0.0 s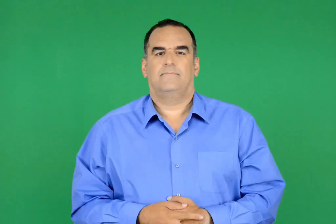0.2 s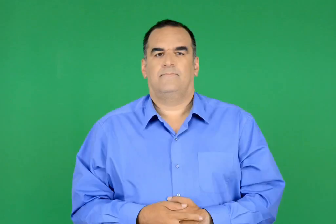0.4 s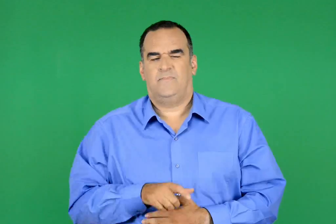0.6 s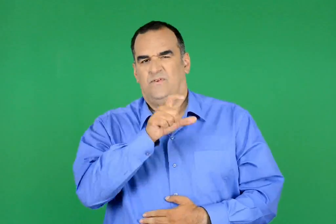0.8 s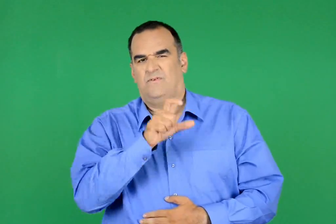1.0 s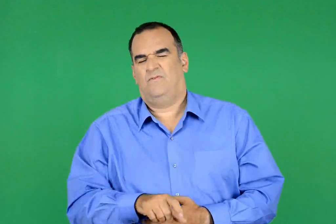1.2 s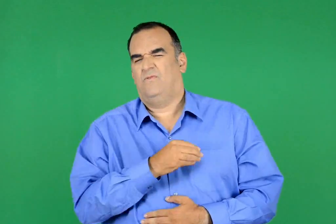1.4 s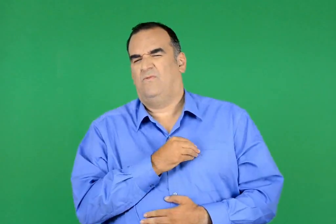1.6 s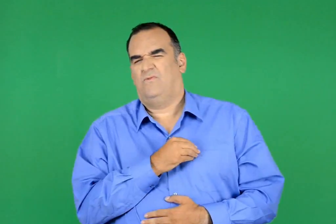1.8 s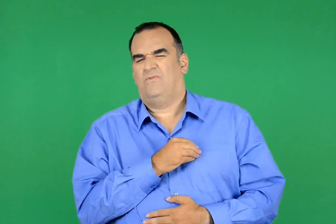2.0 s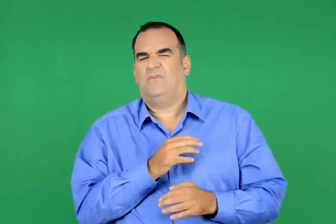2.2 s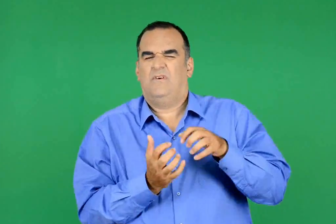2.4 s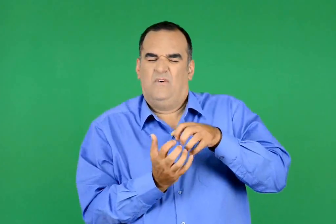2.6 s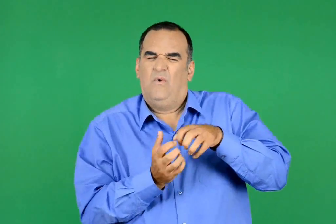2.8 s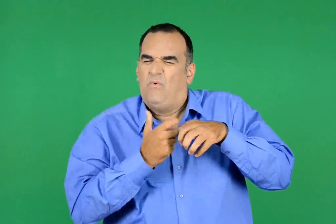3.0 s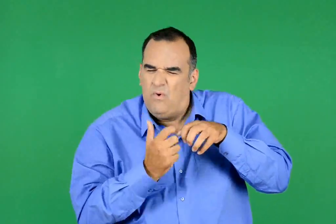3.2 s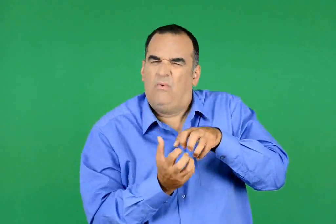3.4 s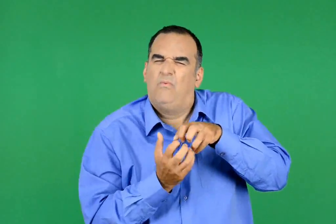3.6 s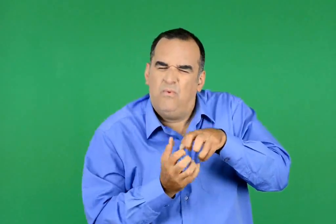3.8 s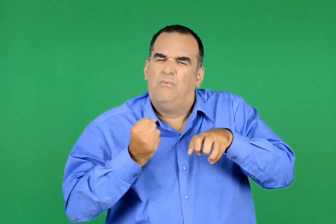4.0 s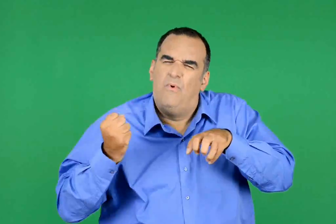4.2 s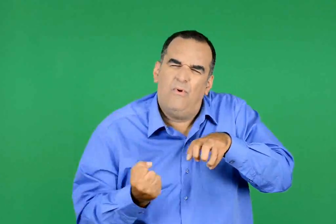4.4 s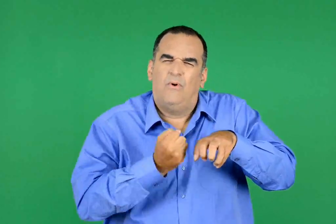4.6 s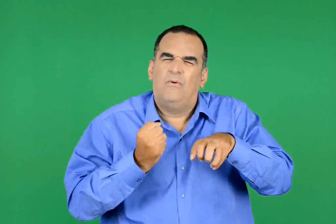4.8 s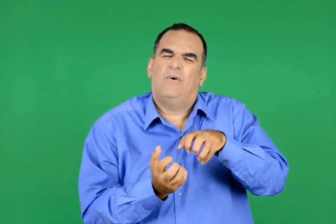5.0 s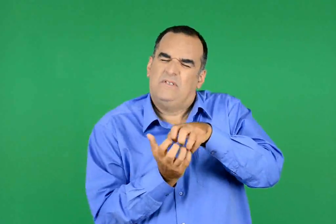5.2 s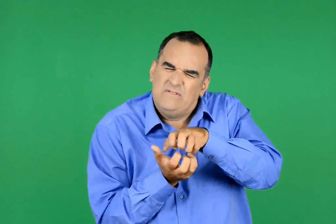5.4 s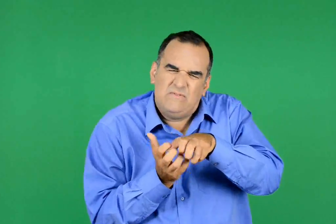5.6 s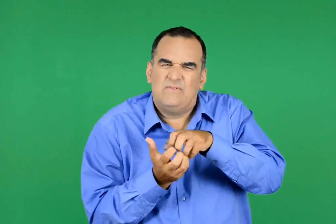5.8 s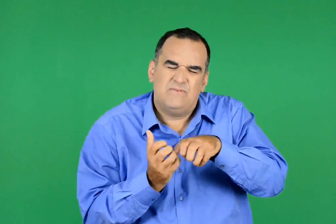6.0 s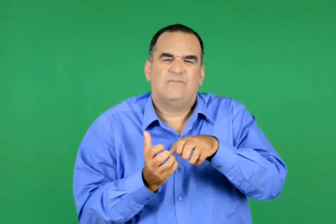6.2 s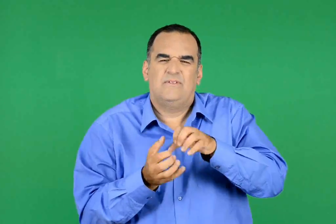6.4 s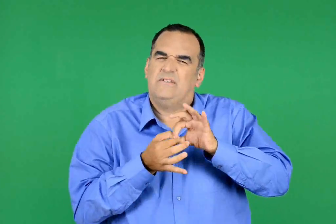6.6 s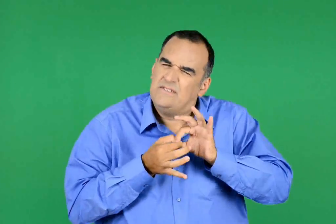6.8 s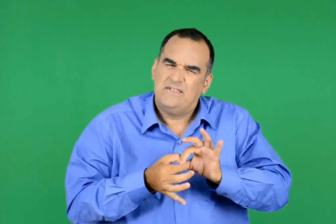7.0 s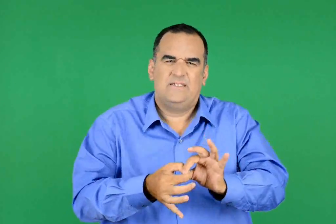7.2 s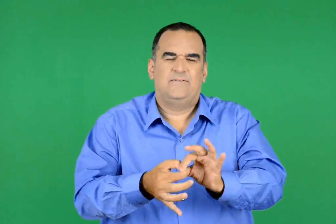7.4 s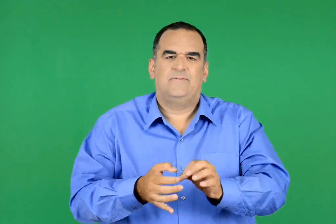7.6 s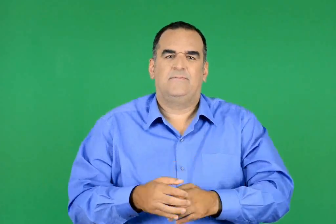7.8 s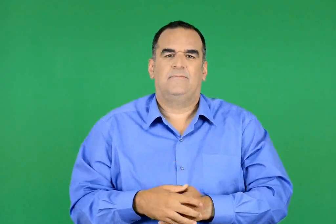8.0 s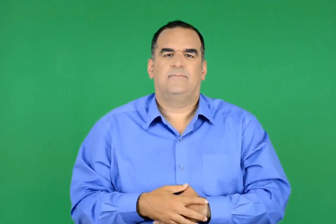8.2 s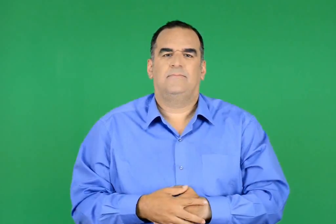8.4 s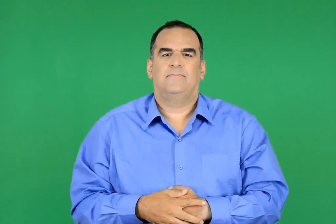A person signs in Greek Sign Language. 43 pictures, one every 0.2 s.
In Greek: κι ο κακόμοιρος εξακολουθούσε να βογκάει και να τσιρίζει από τους πόνους
